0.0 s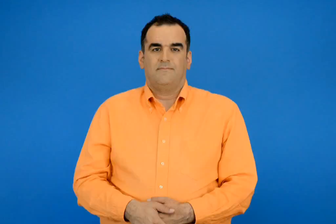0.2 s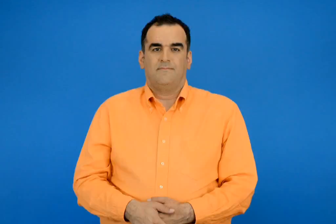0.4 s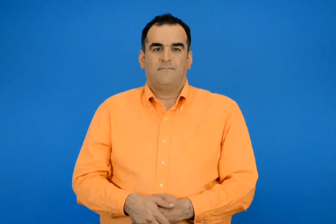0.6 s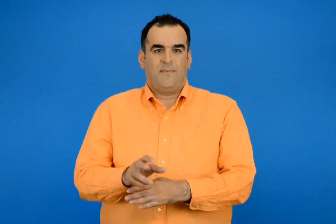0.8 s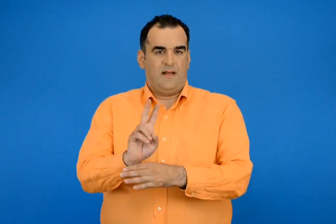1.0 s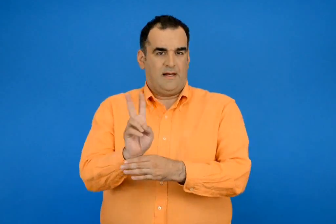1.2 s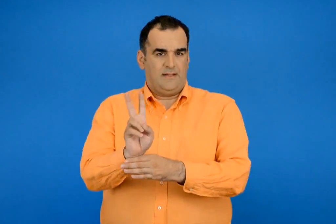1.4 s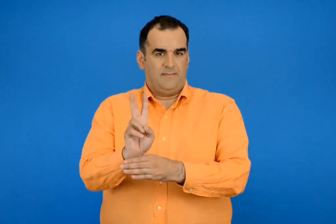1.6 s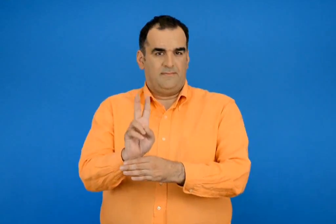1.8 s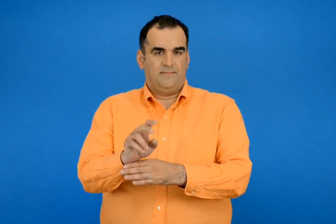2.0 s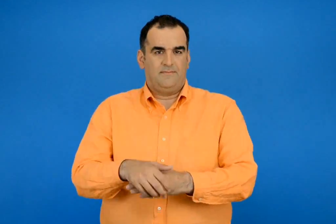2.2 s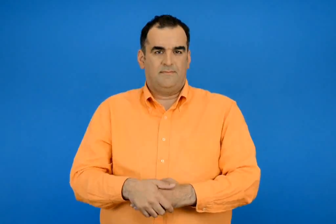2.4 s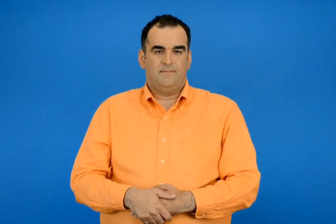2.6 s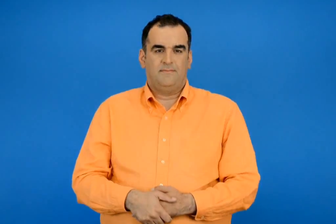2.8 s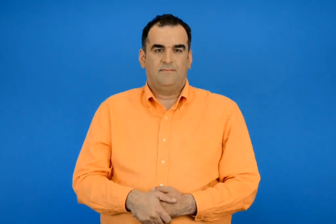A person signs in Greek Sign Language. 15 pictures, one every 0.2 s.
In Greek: χαρτί
